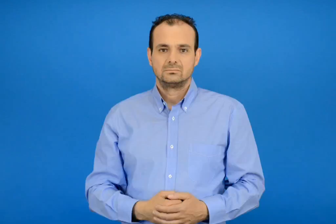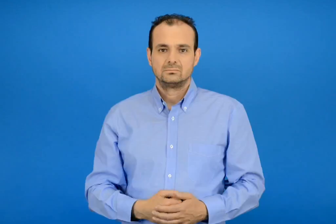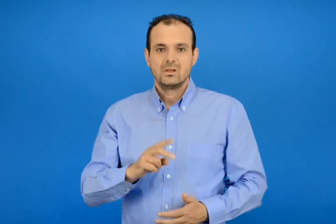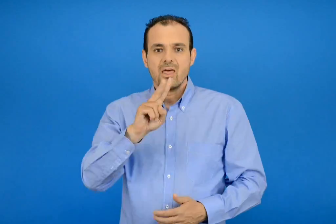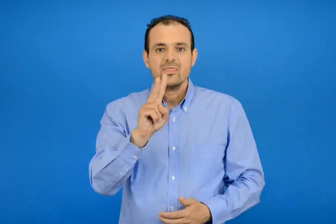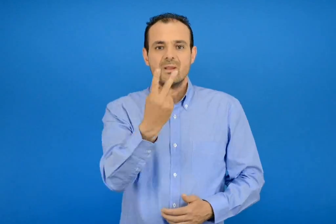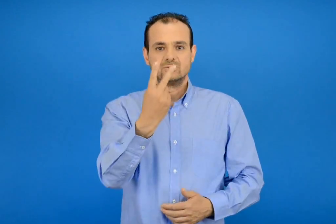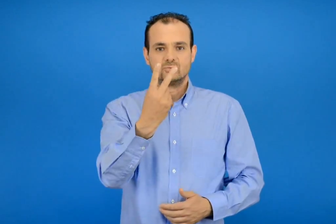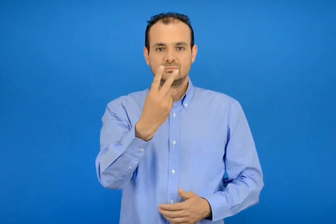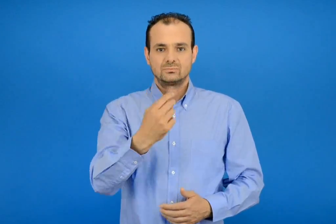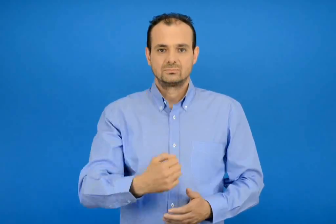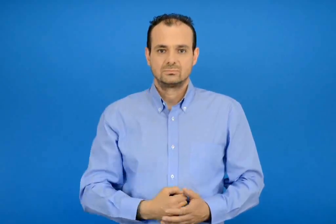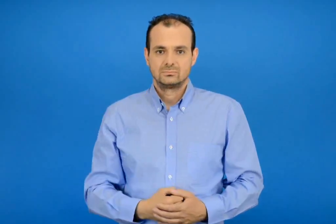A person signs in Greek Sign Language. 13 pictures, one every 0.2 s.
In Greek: το διπλάσιο
